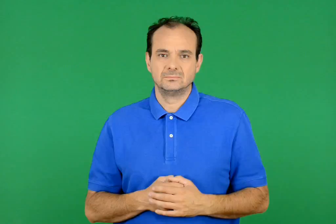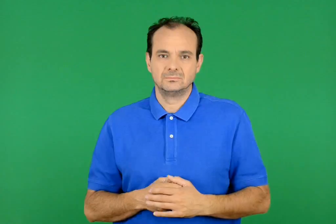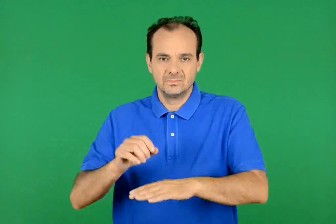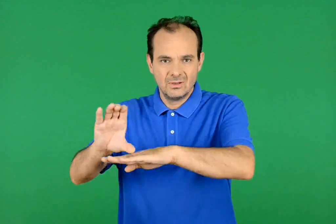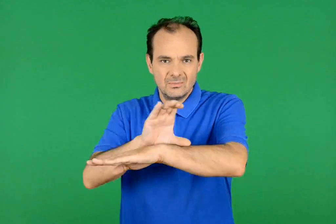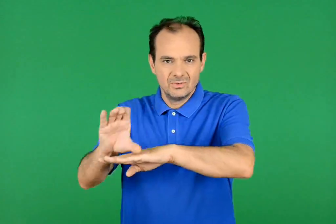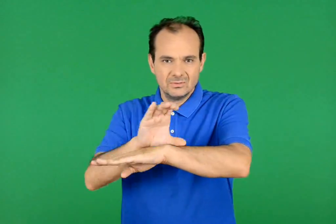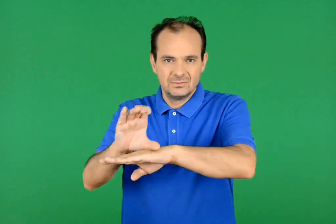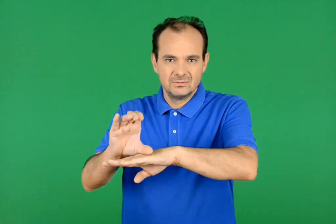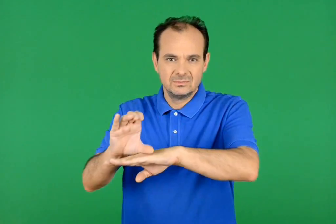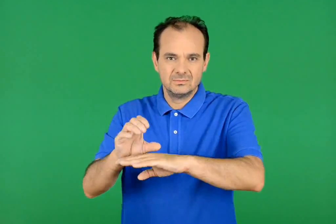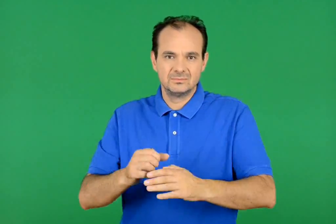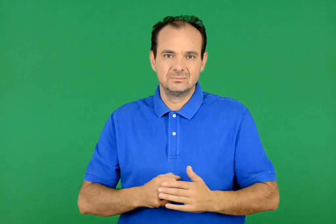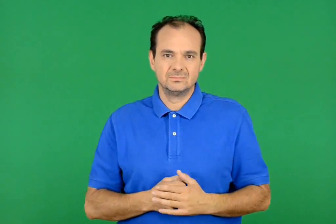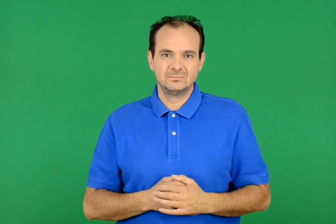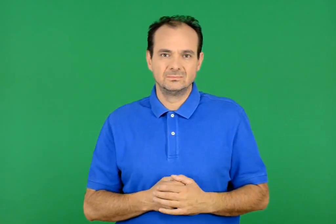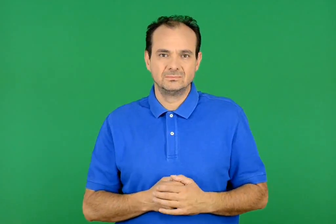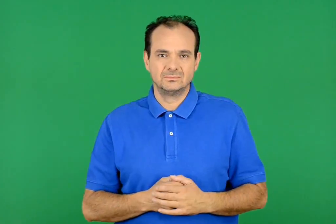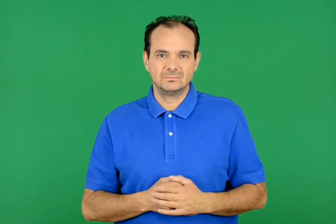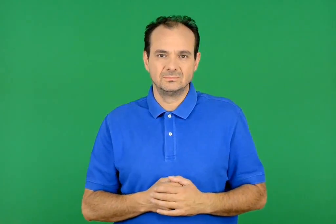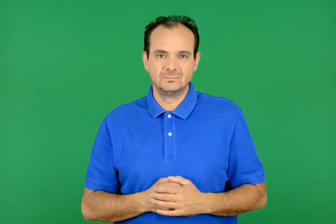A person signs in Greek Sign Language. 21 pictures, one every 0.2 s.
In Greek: ηλεκτρονικός υπολογιστής
